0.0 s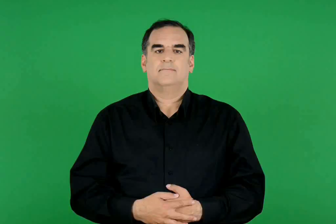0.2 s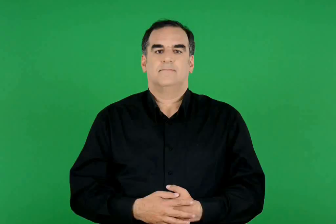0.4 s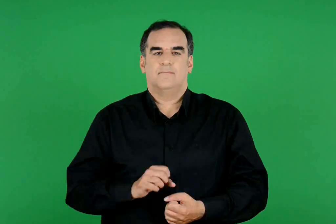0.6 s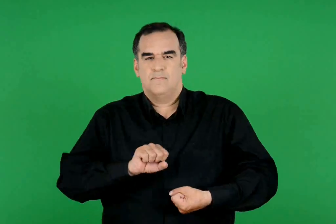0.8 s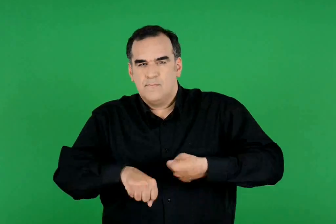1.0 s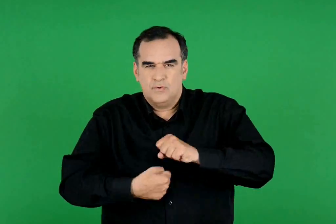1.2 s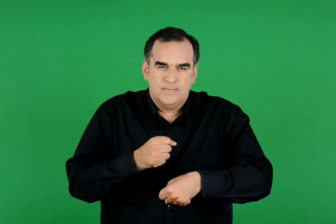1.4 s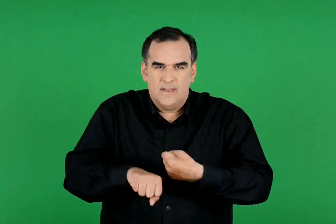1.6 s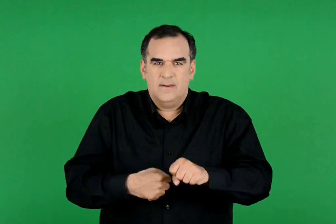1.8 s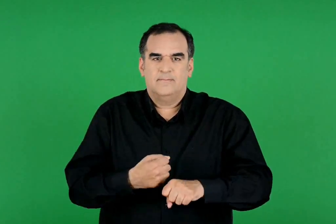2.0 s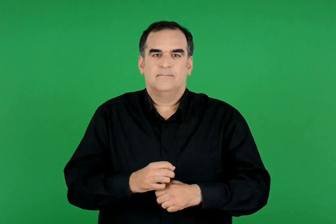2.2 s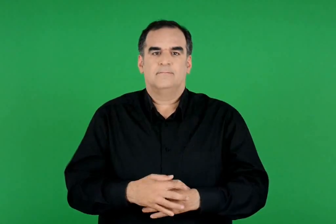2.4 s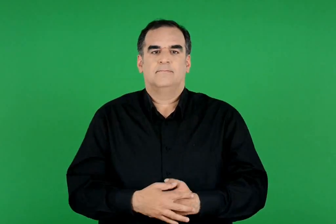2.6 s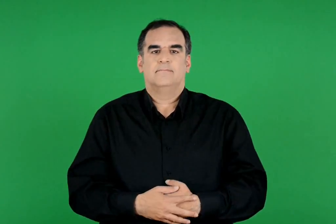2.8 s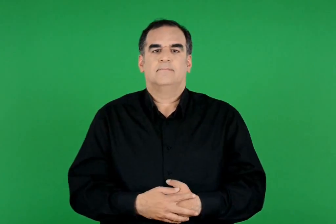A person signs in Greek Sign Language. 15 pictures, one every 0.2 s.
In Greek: προσπάθεια
